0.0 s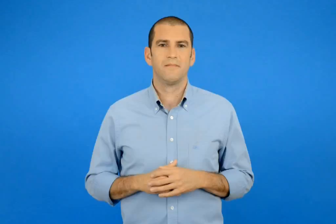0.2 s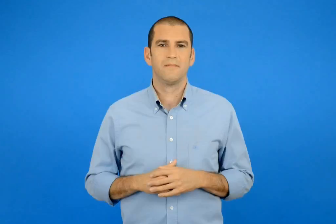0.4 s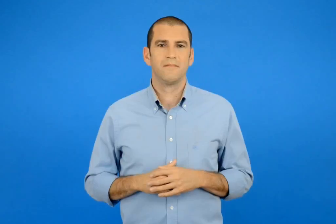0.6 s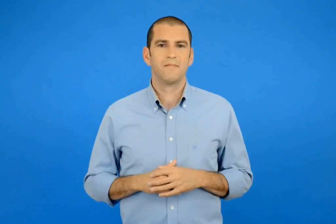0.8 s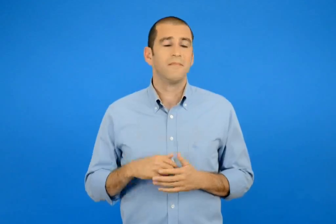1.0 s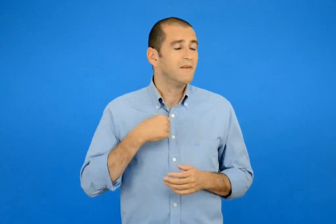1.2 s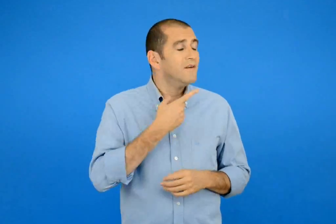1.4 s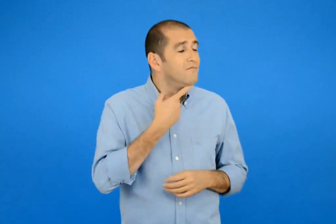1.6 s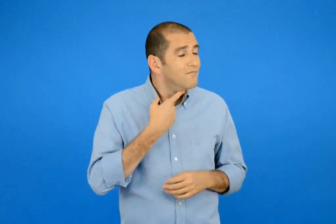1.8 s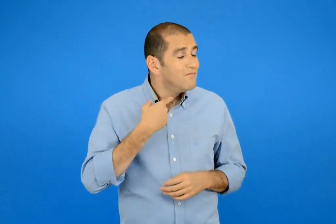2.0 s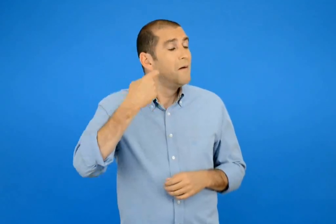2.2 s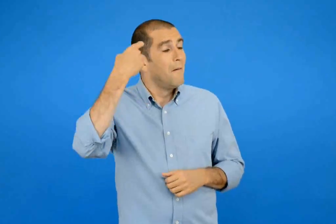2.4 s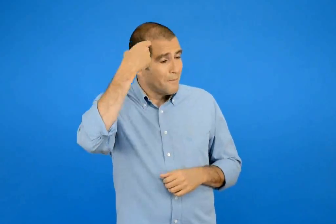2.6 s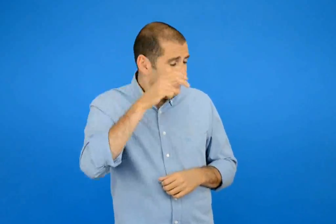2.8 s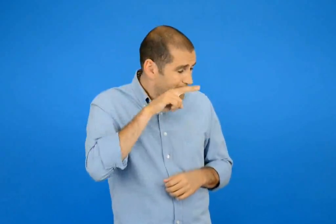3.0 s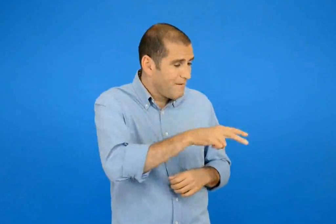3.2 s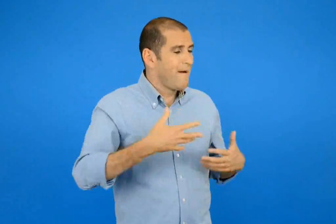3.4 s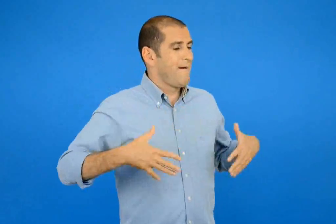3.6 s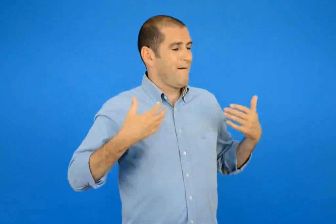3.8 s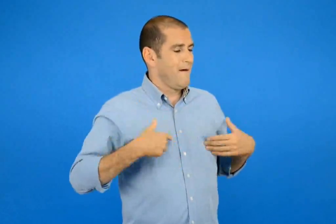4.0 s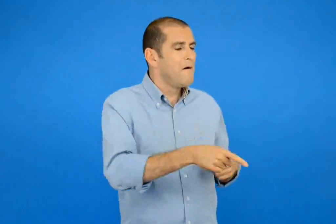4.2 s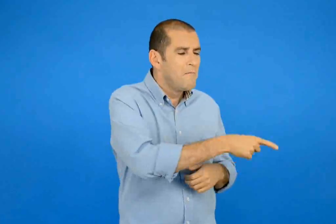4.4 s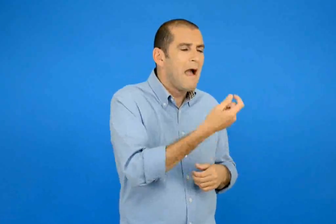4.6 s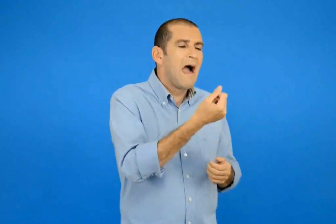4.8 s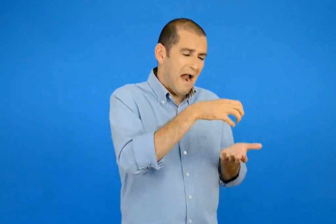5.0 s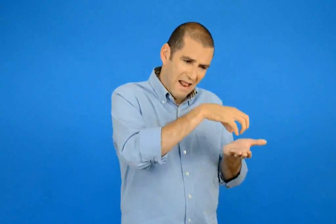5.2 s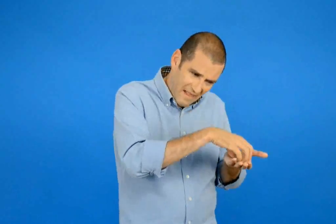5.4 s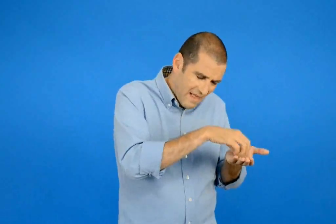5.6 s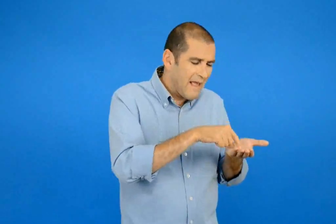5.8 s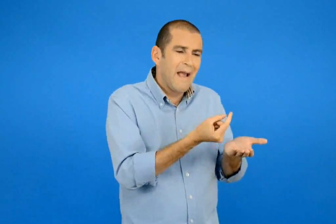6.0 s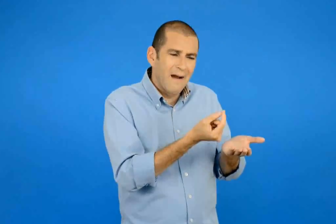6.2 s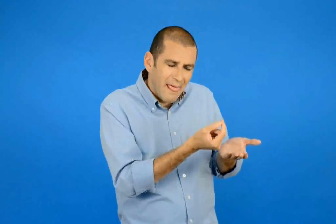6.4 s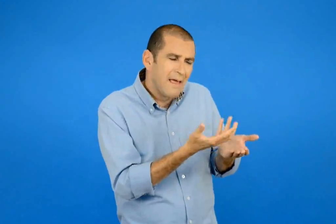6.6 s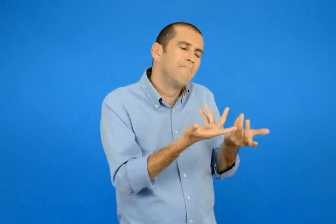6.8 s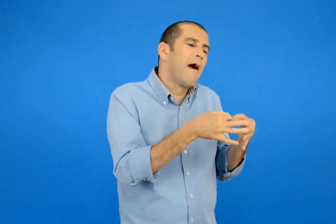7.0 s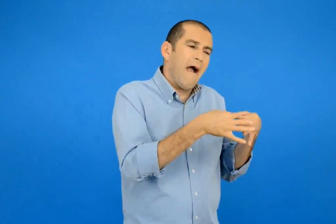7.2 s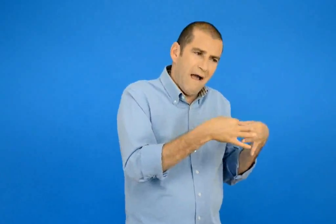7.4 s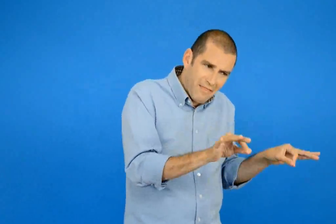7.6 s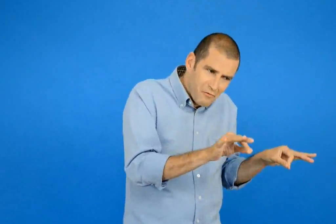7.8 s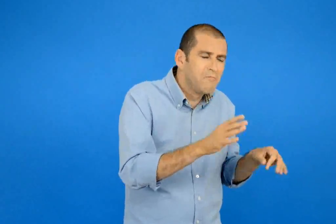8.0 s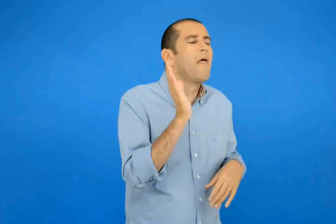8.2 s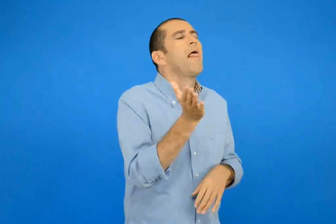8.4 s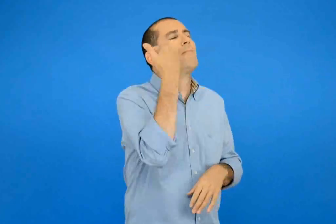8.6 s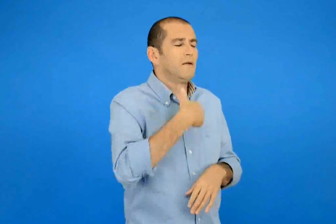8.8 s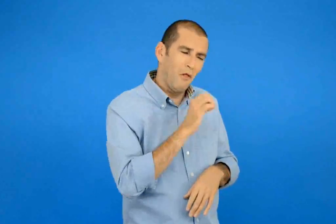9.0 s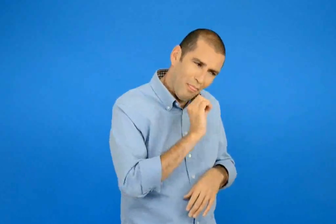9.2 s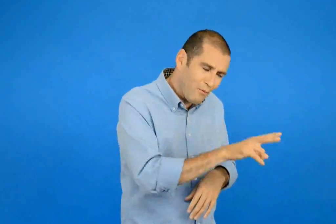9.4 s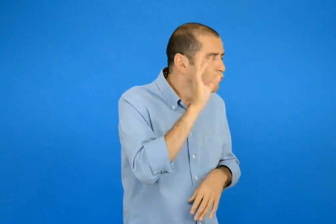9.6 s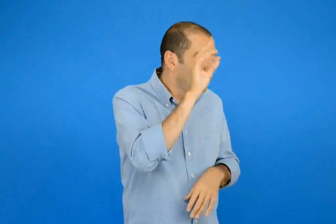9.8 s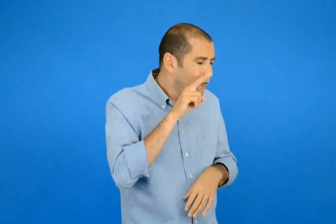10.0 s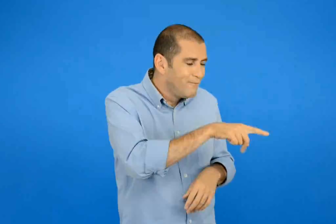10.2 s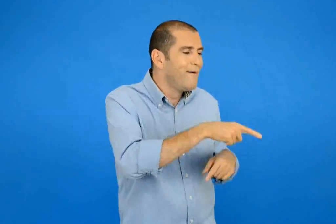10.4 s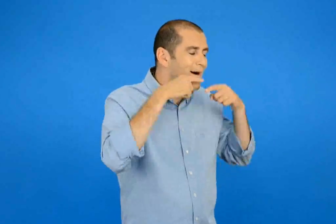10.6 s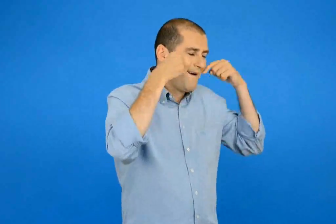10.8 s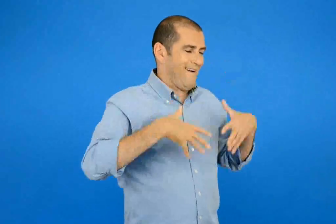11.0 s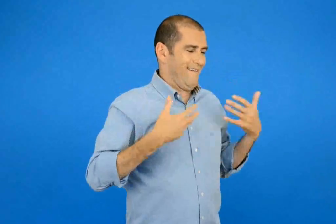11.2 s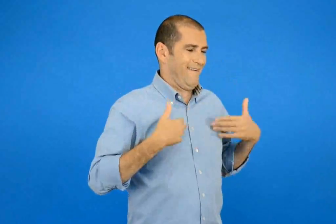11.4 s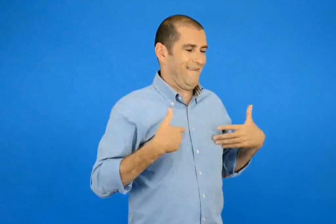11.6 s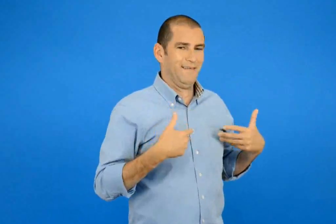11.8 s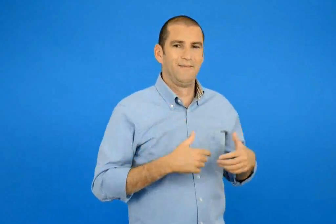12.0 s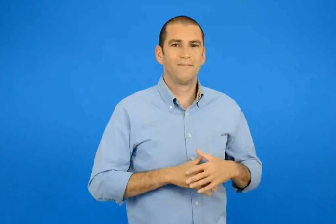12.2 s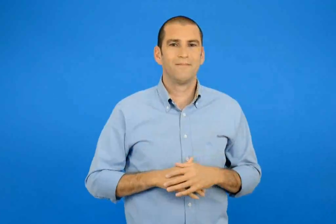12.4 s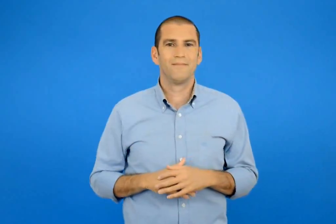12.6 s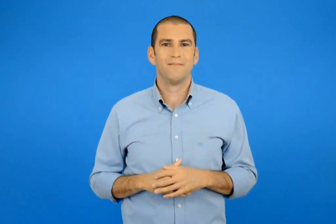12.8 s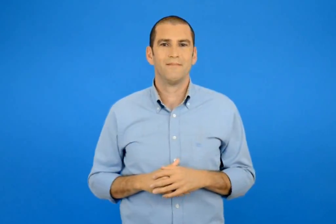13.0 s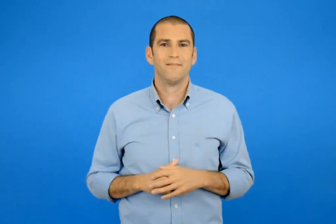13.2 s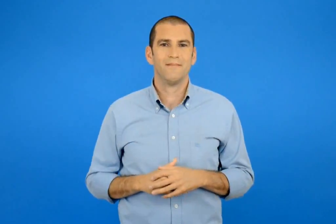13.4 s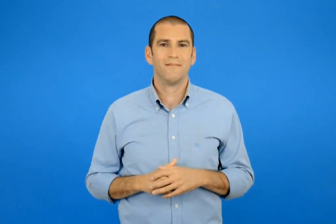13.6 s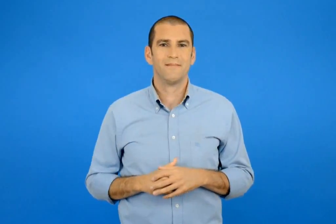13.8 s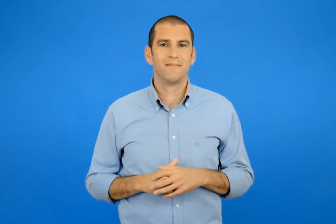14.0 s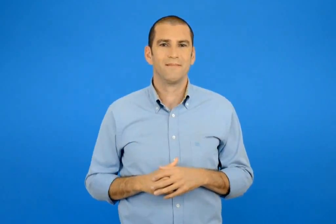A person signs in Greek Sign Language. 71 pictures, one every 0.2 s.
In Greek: μου άρεσε τόσο πολύ να τα βλέπω χαρούμενα που όταν τα λεφτά δεν τους έφταναν η όταν δεν είχαν καθόλου λεφτά τους χάριζα τα παγωτά για να τα δω να μου χαμογελούν
